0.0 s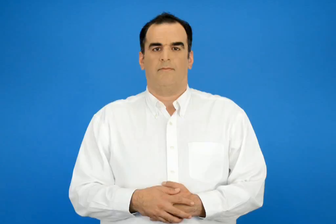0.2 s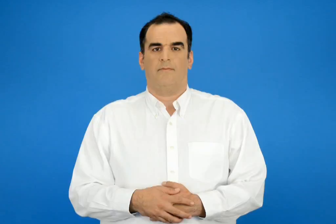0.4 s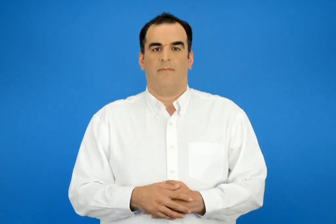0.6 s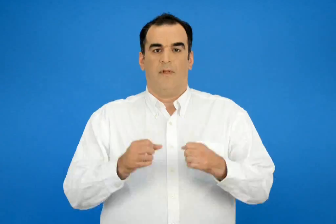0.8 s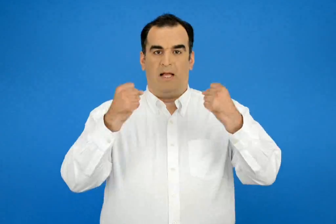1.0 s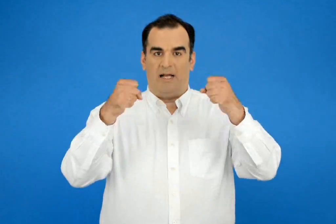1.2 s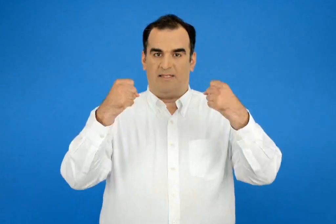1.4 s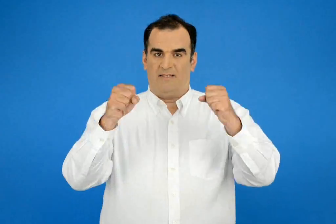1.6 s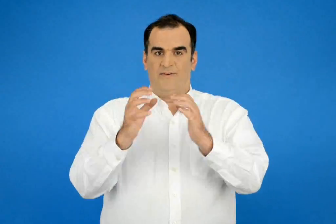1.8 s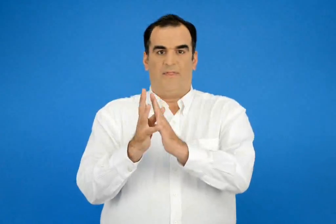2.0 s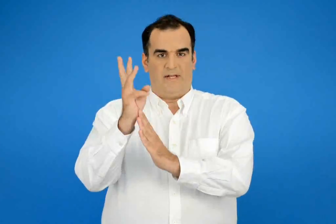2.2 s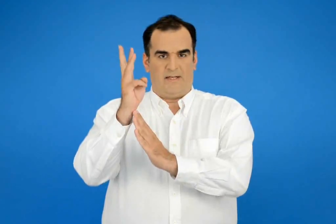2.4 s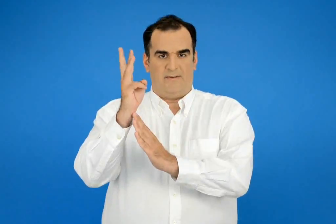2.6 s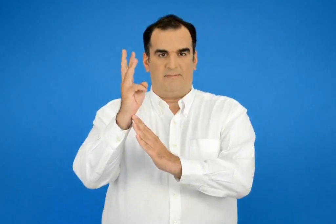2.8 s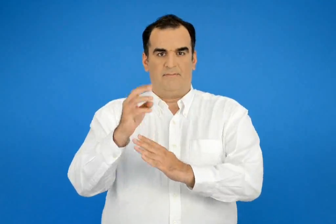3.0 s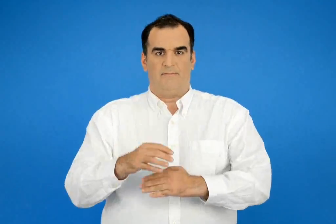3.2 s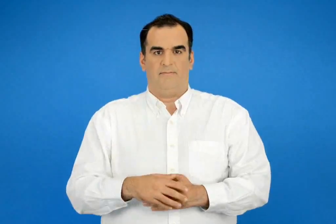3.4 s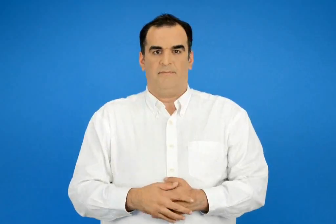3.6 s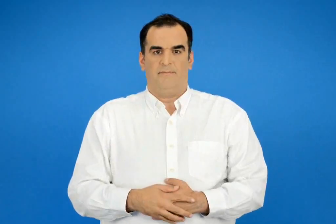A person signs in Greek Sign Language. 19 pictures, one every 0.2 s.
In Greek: άσκηση 13
